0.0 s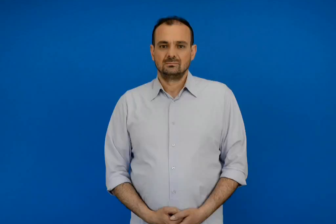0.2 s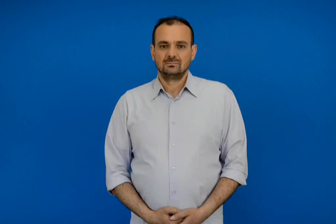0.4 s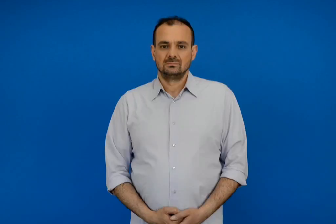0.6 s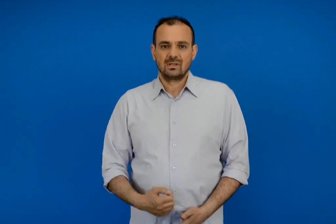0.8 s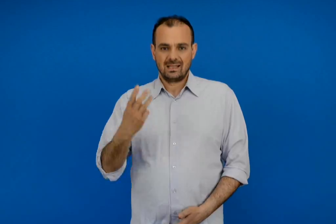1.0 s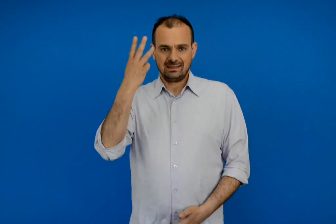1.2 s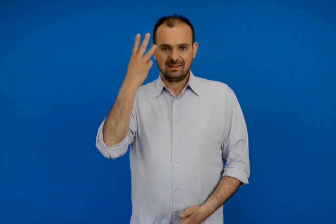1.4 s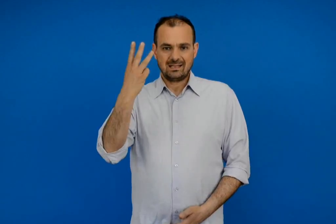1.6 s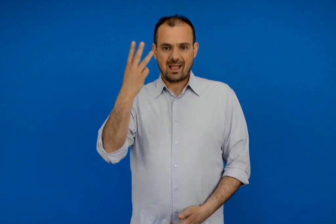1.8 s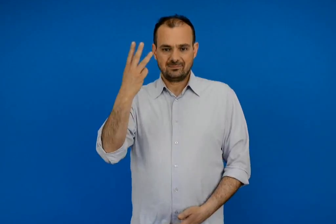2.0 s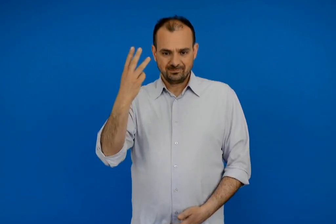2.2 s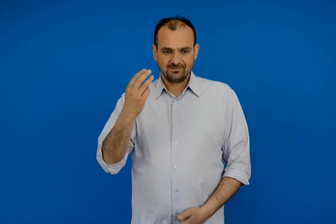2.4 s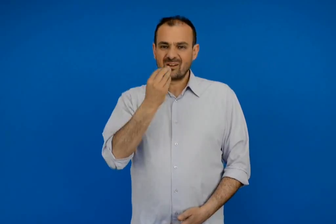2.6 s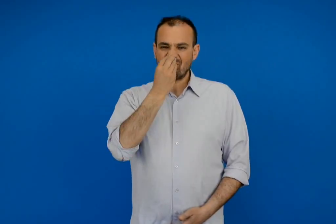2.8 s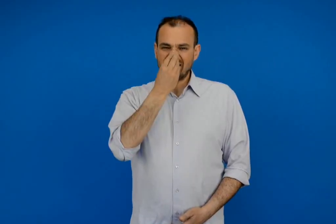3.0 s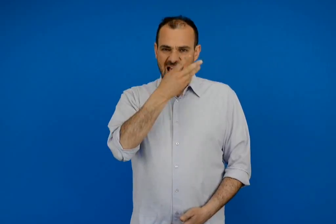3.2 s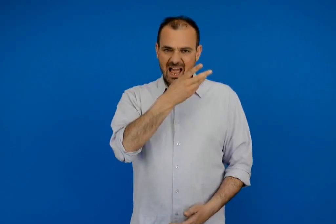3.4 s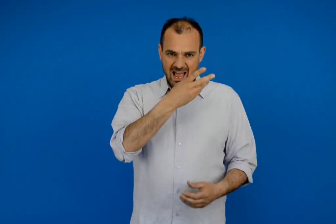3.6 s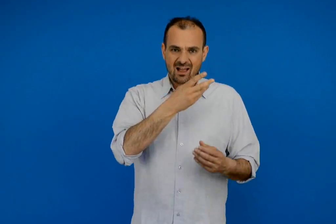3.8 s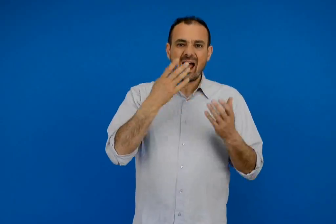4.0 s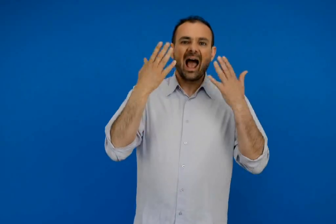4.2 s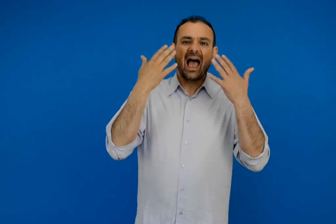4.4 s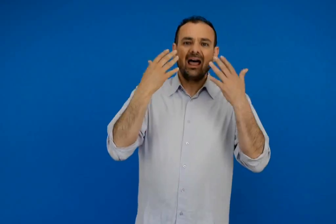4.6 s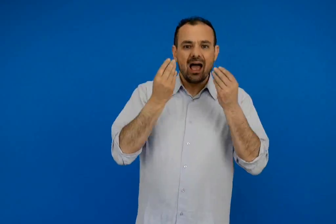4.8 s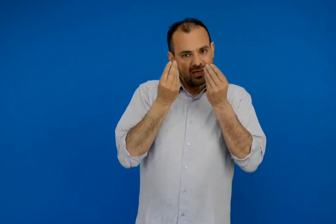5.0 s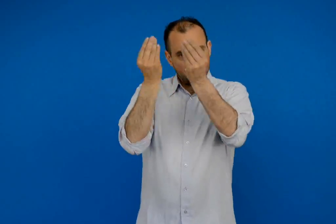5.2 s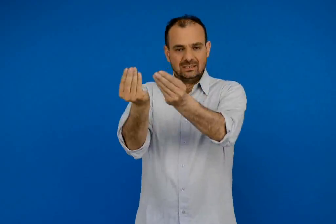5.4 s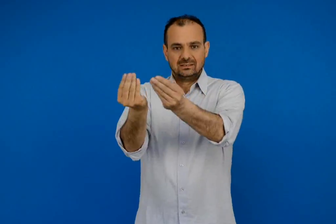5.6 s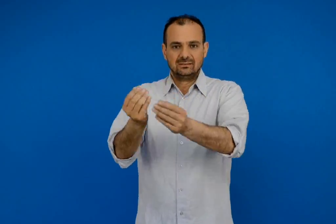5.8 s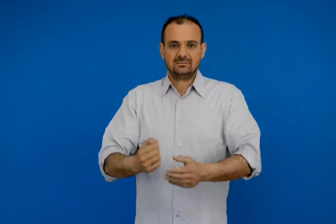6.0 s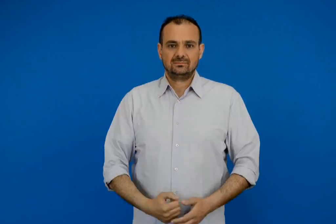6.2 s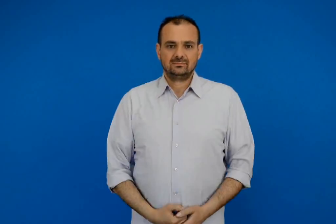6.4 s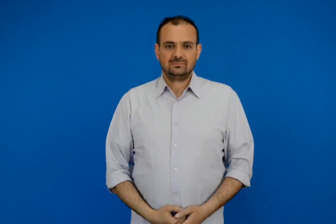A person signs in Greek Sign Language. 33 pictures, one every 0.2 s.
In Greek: 3 τα φυτά δίνουν στον αέρα το
